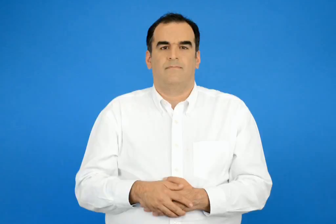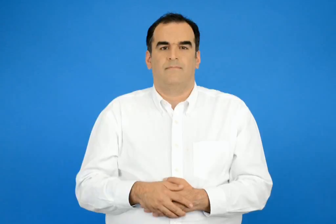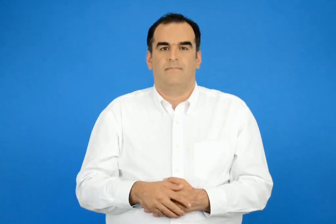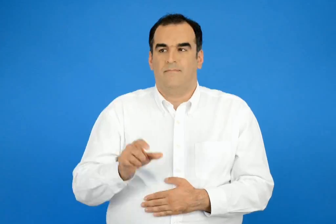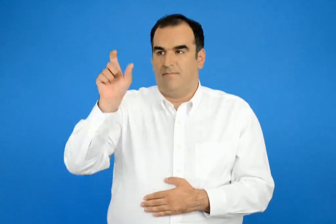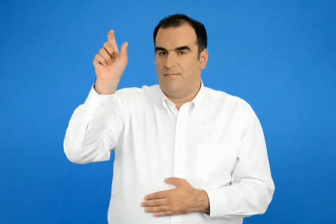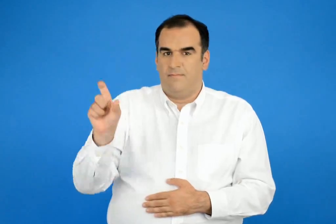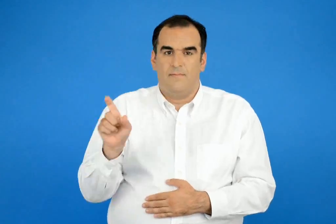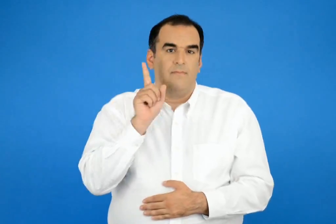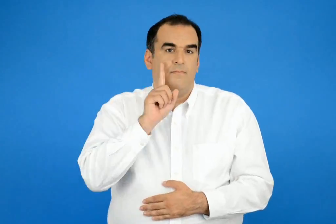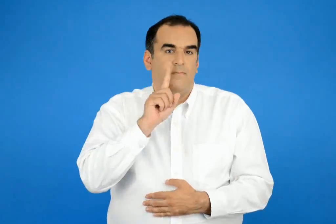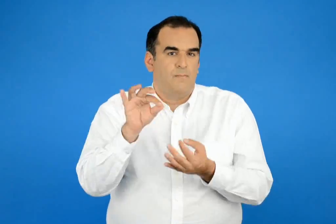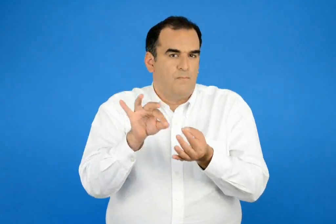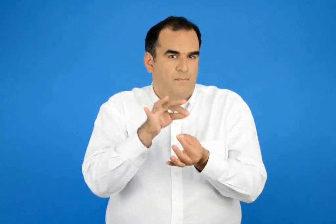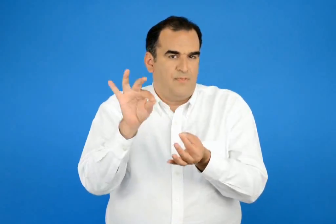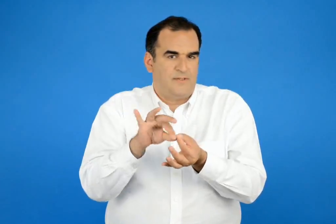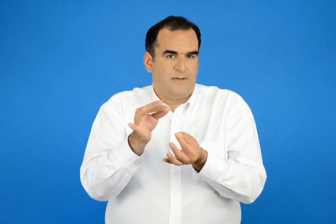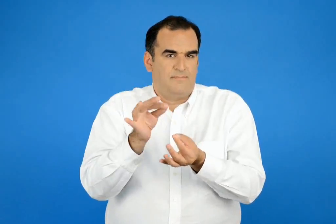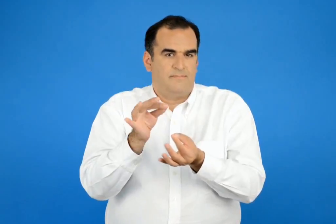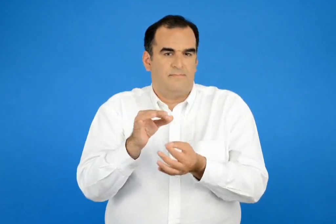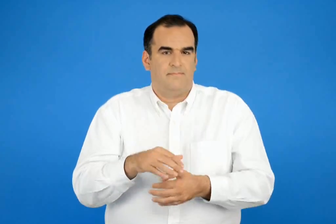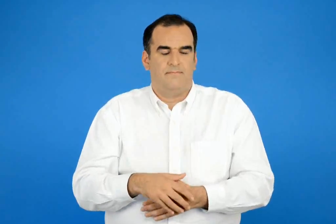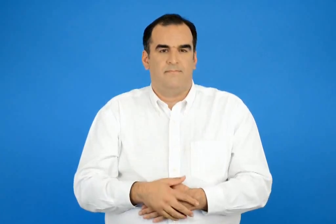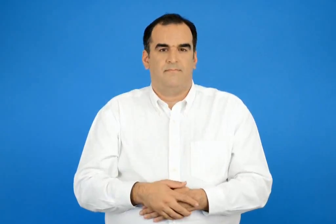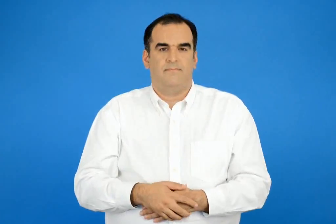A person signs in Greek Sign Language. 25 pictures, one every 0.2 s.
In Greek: μοδίστρα
